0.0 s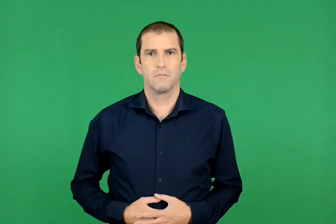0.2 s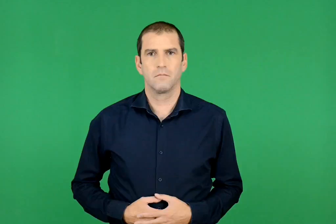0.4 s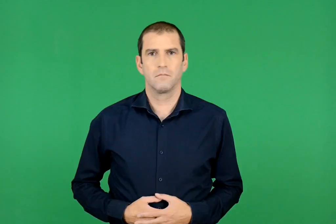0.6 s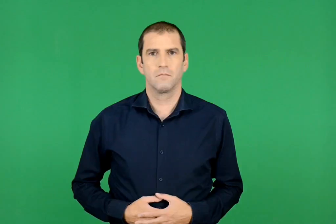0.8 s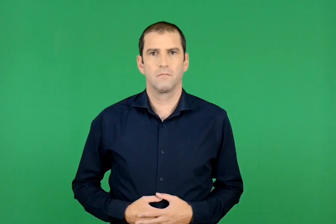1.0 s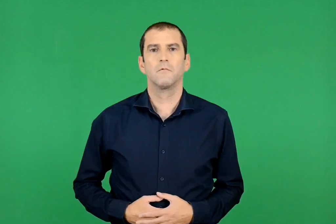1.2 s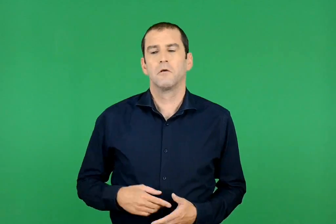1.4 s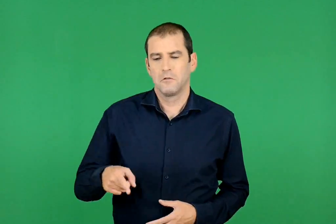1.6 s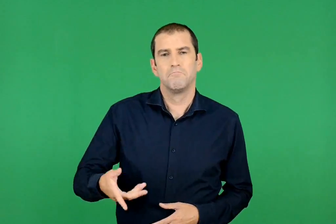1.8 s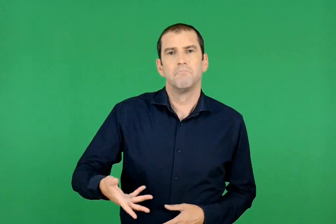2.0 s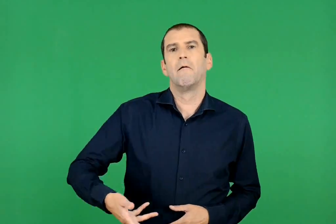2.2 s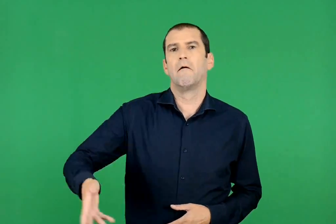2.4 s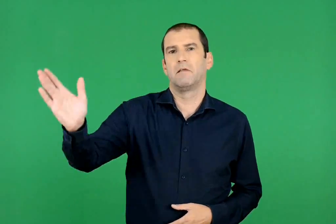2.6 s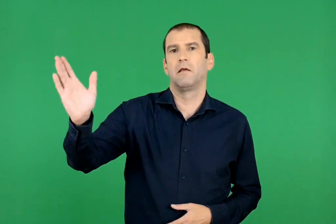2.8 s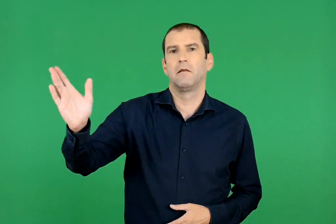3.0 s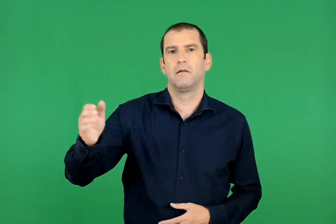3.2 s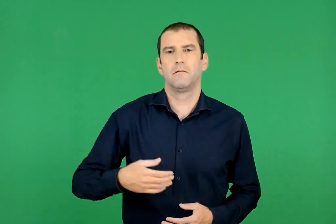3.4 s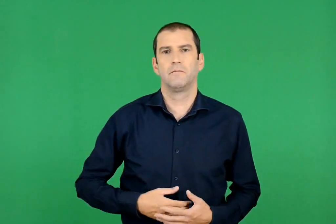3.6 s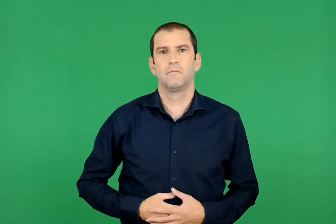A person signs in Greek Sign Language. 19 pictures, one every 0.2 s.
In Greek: κι έφυγε
